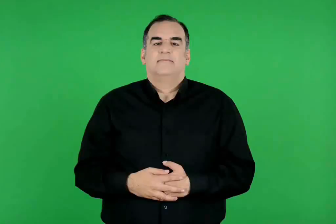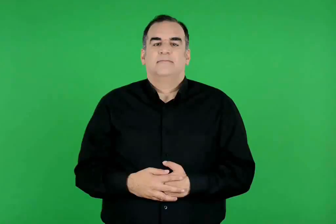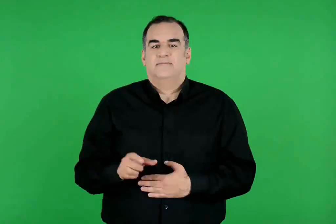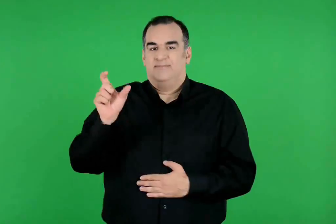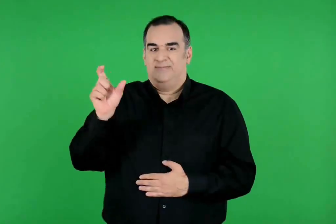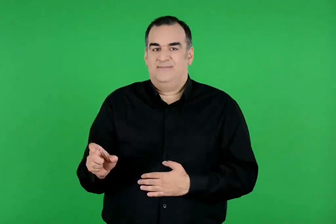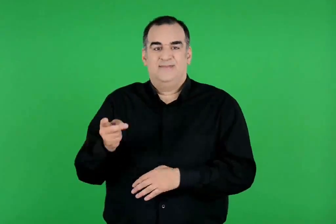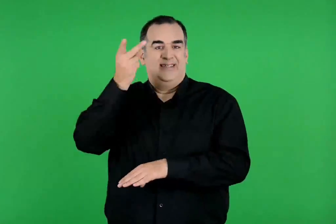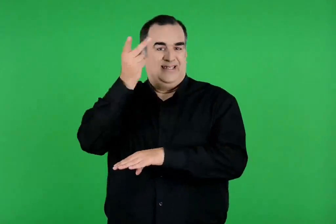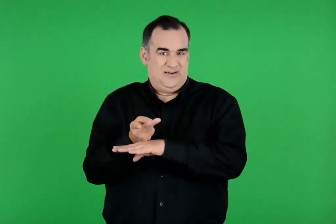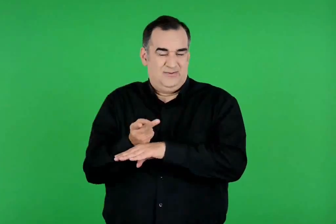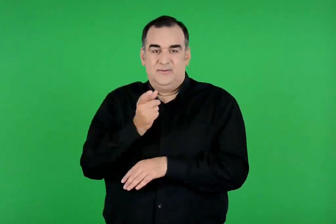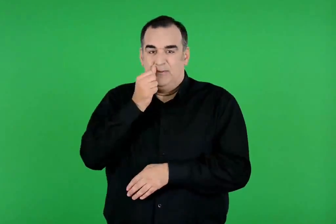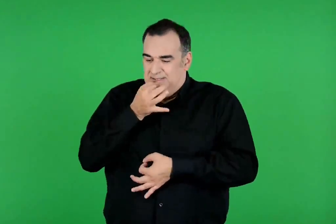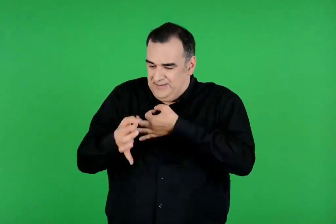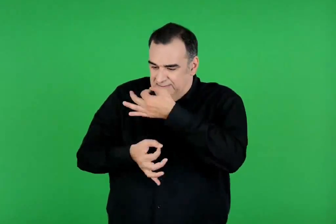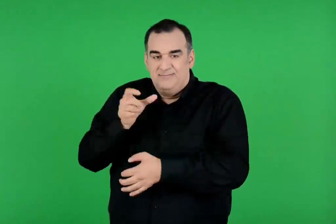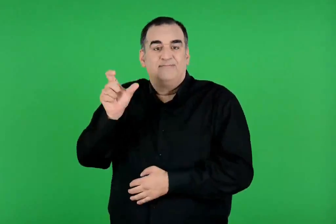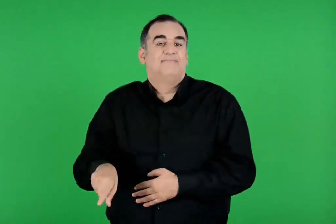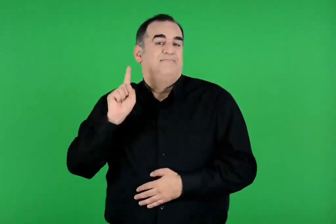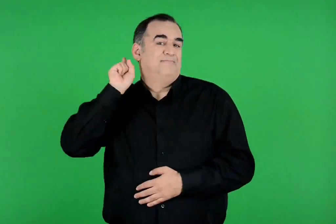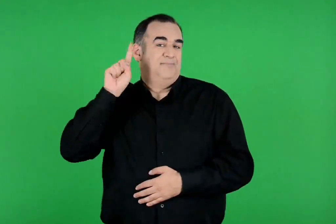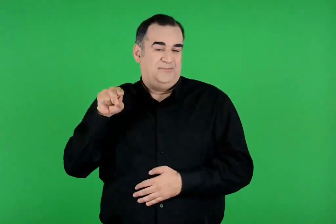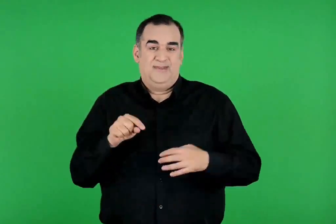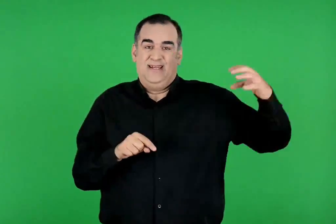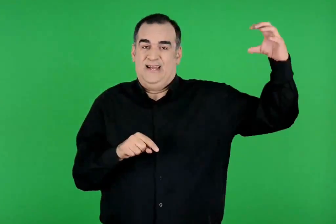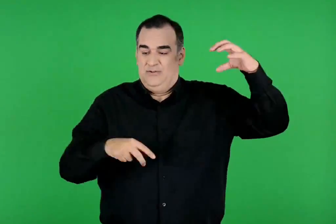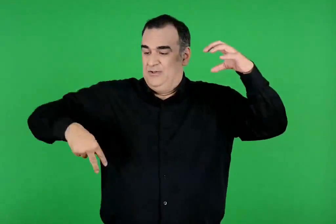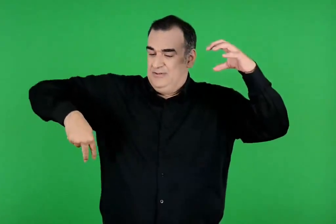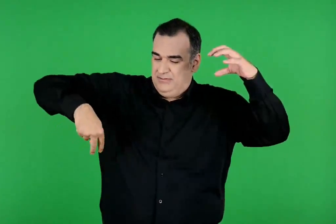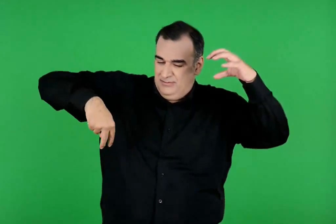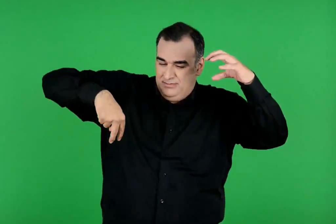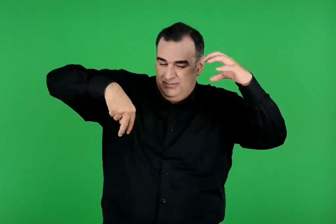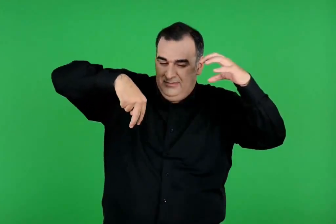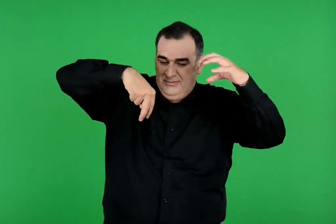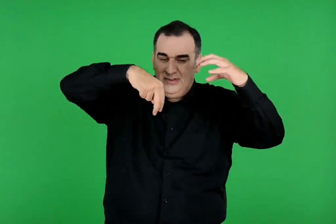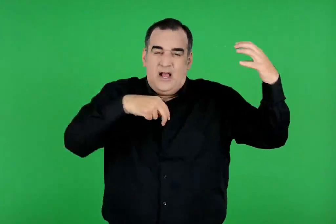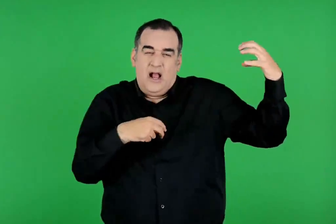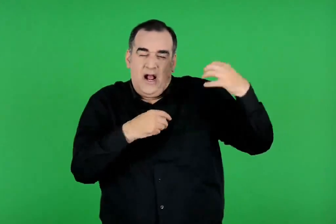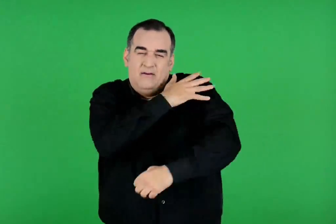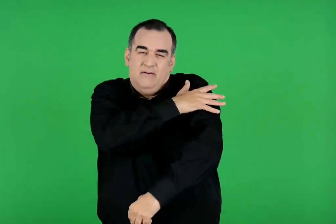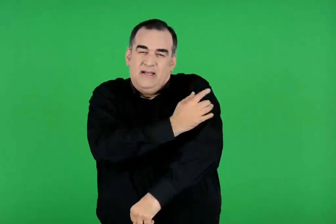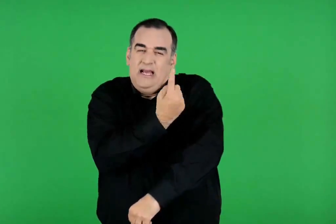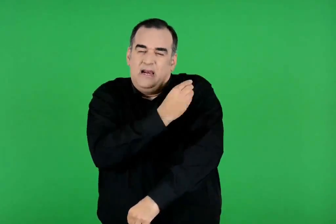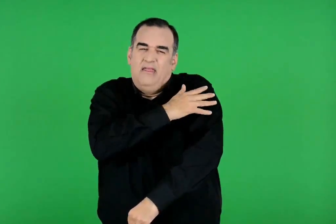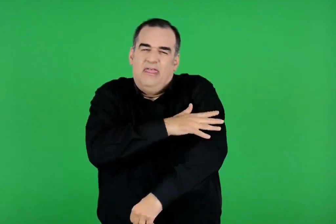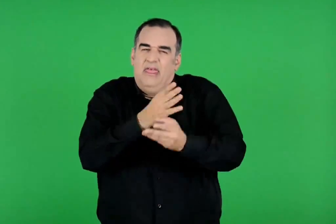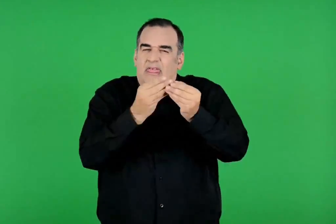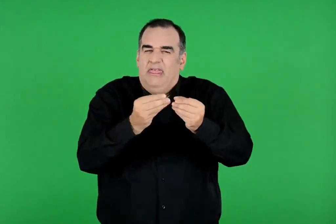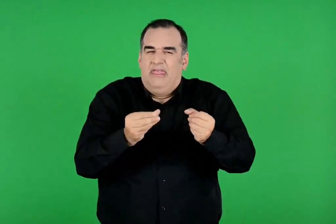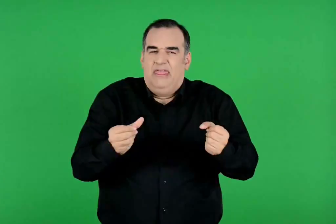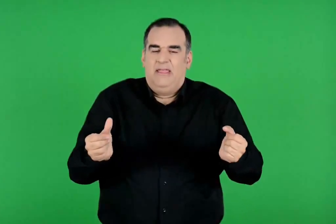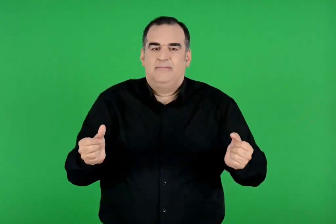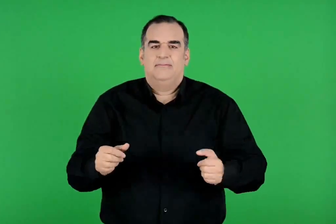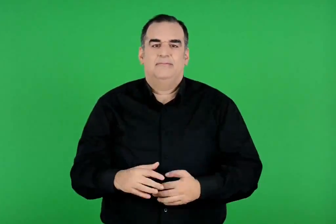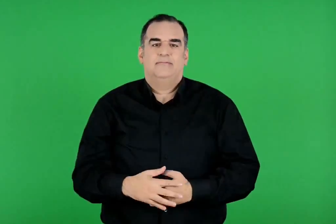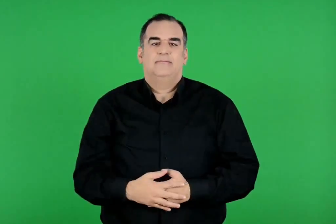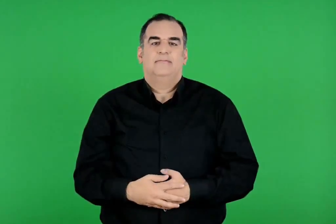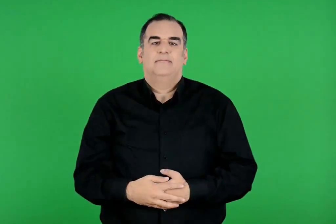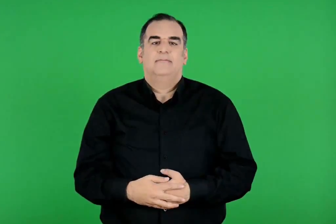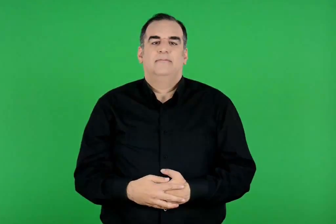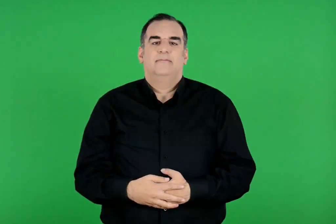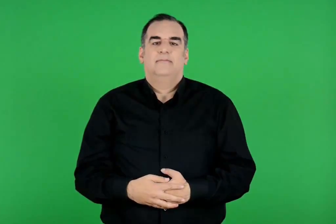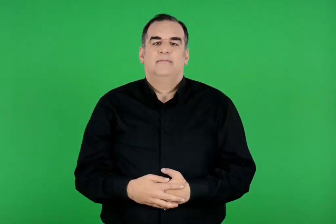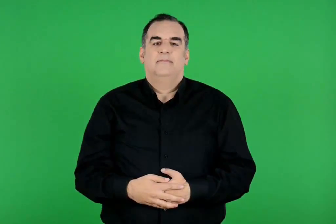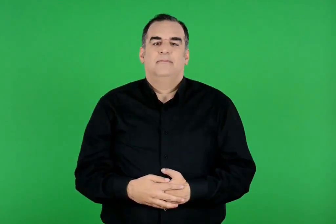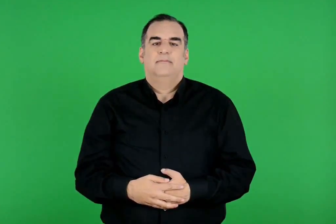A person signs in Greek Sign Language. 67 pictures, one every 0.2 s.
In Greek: όμως ο ίκαρος δεν άκουγε τις συμβουλές του πατέρα του κι ανέβαινε πολύ ψηλά στον ουρανό , ώσπου ο ήλιος έλιωσε το κερί των φτερών του
